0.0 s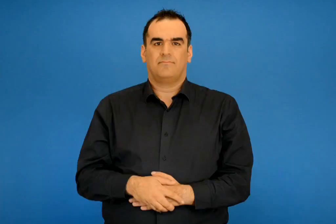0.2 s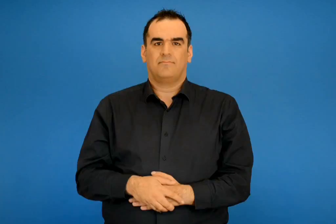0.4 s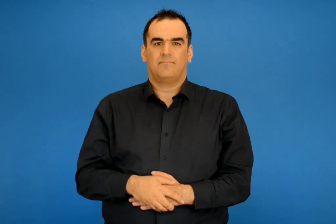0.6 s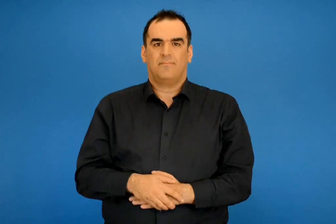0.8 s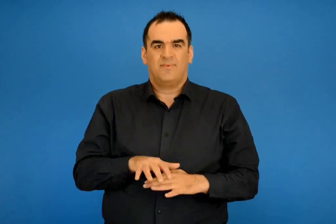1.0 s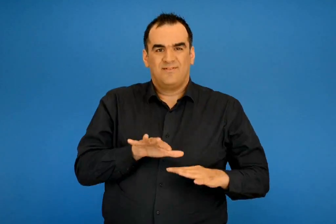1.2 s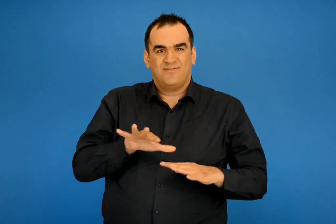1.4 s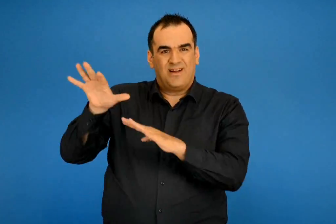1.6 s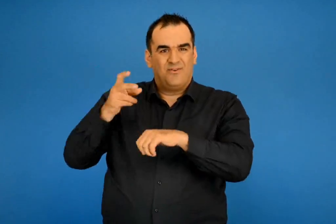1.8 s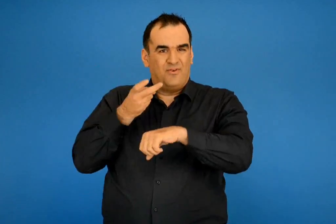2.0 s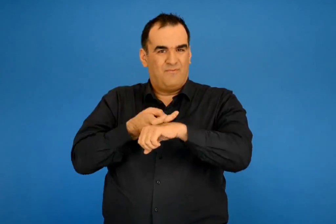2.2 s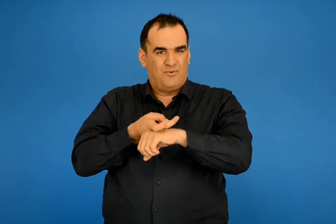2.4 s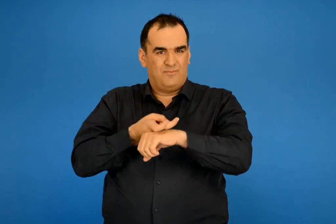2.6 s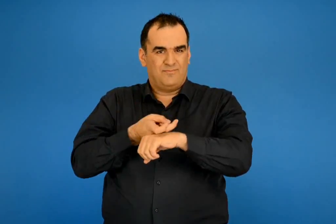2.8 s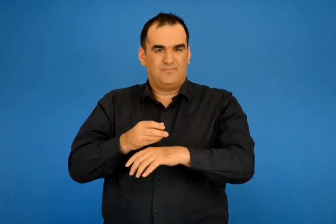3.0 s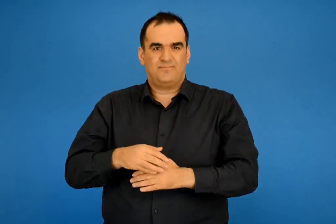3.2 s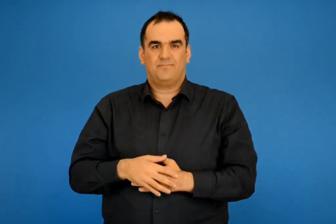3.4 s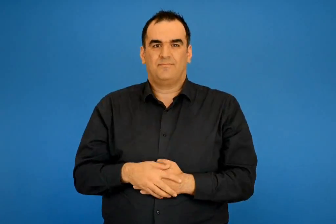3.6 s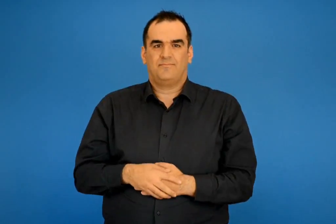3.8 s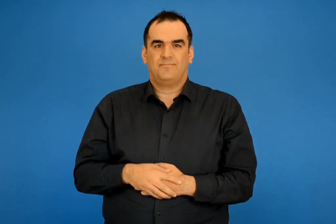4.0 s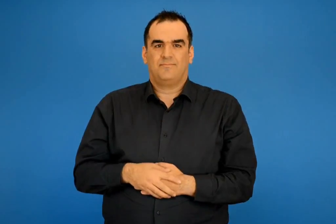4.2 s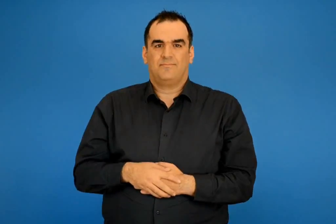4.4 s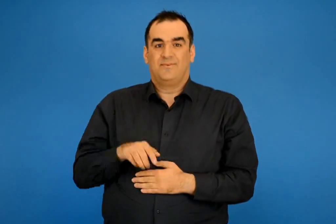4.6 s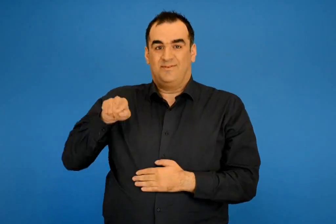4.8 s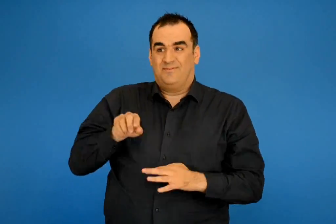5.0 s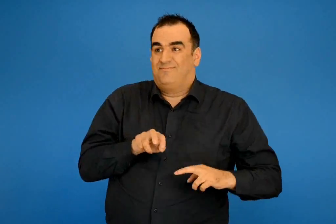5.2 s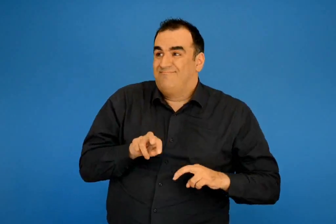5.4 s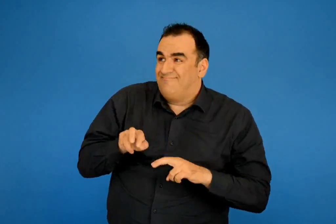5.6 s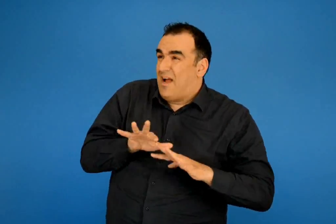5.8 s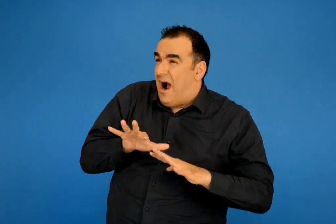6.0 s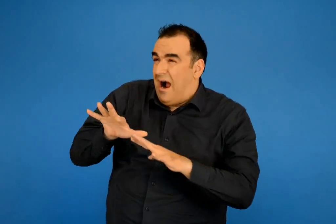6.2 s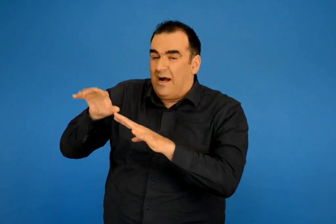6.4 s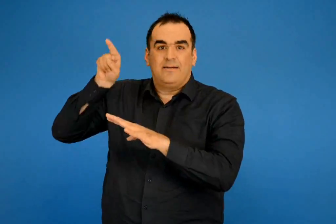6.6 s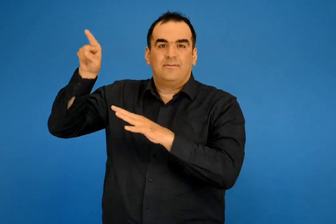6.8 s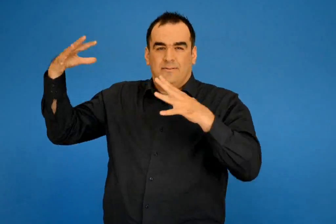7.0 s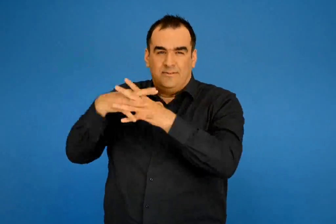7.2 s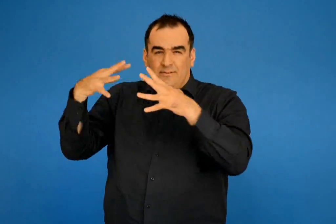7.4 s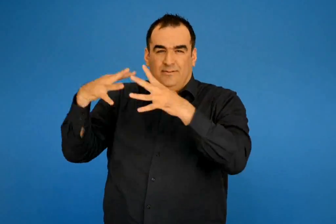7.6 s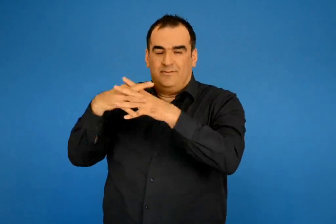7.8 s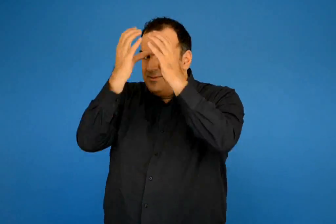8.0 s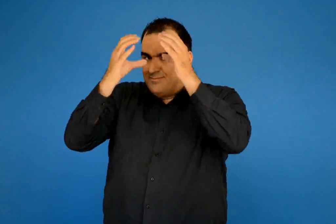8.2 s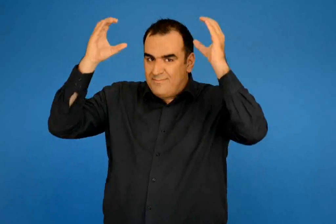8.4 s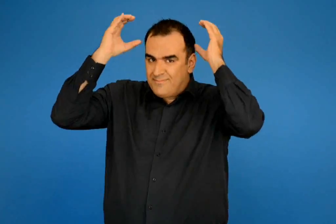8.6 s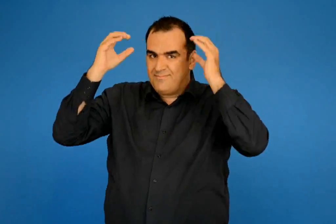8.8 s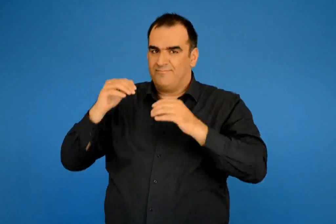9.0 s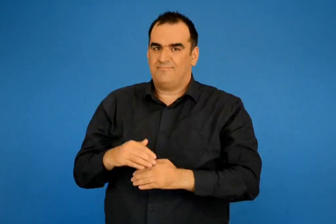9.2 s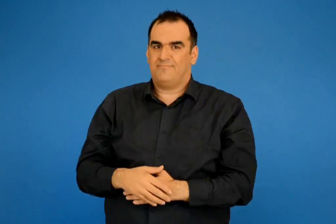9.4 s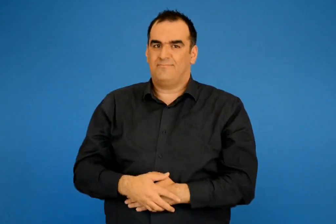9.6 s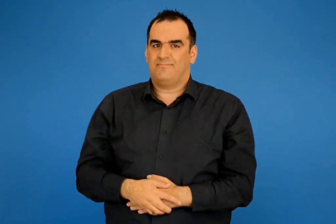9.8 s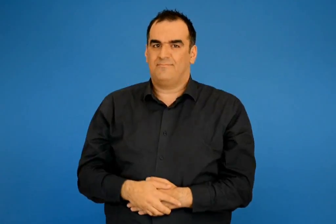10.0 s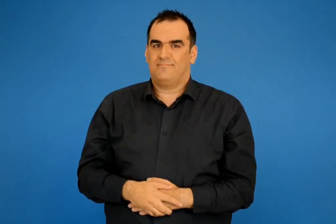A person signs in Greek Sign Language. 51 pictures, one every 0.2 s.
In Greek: βγήκαν στο βουνό ανέβηκαν στο βουνό για ν αντισταθούν στον αγά
